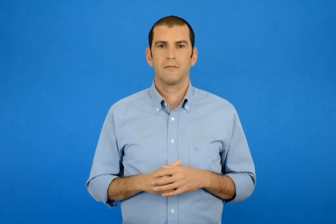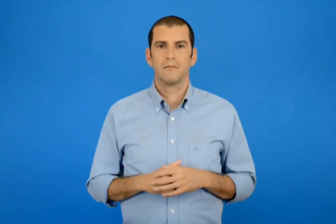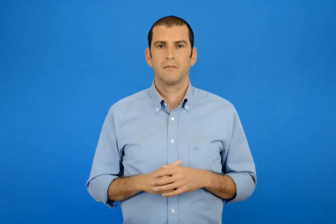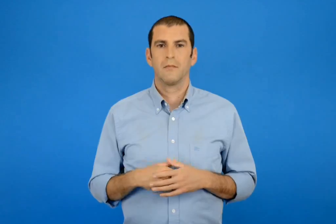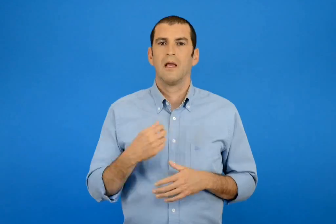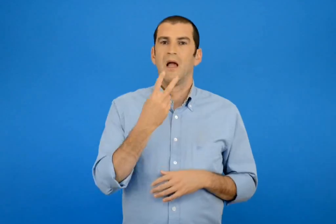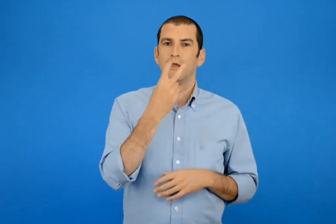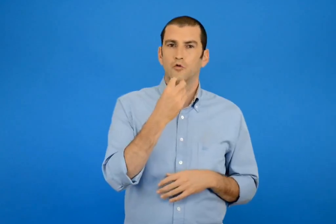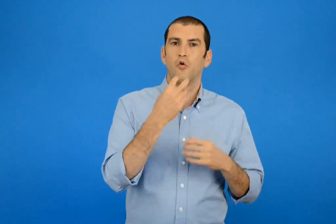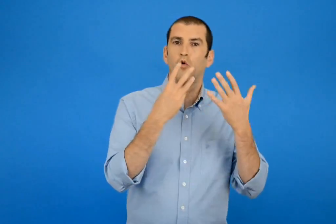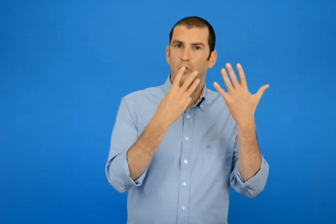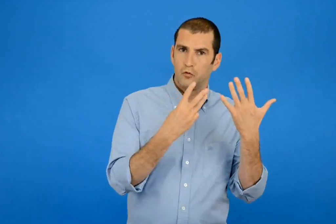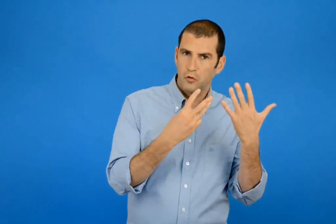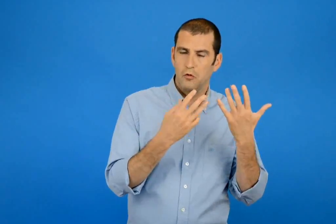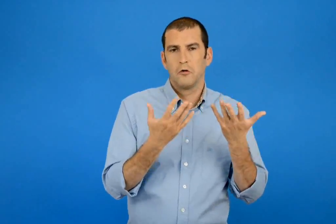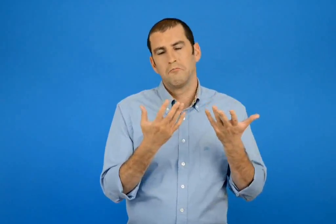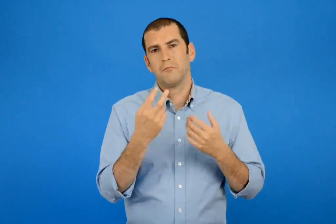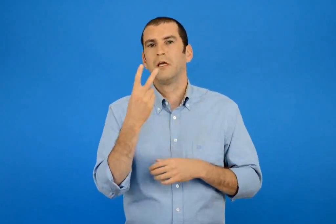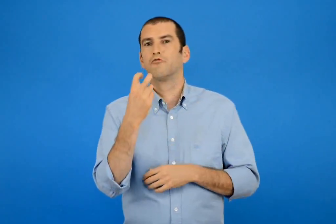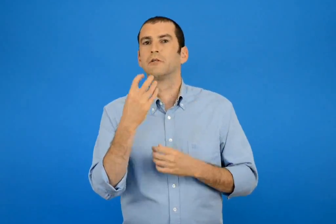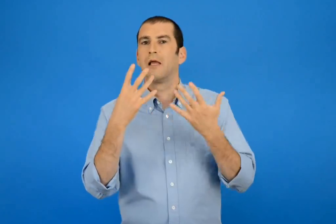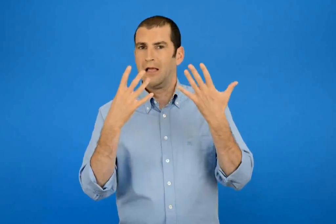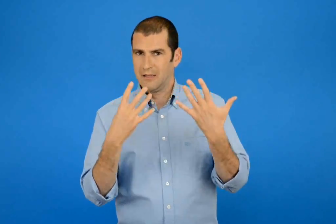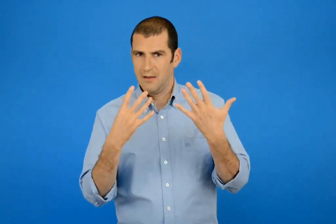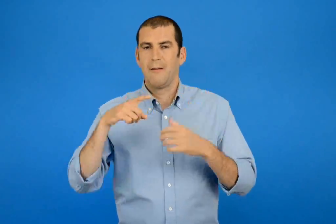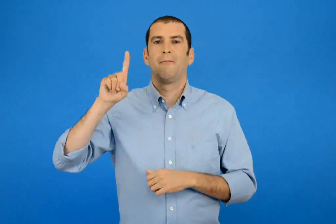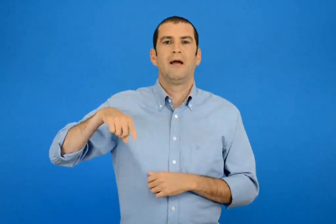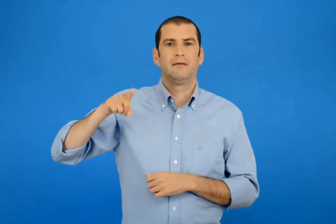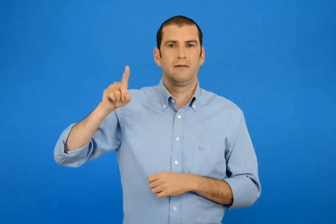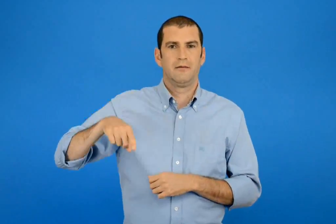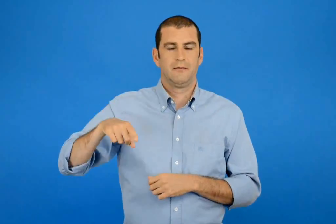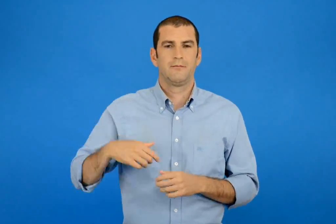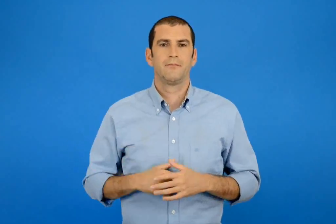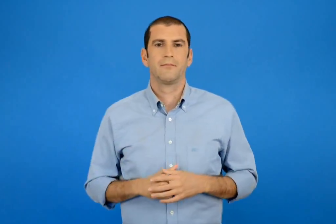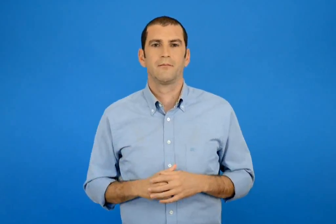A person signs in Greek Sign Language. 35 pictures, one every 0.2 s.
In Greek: 28 η 29 μέρες
